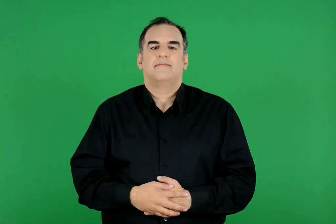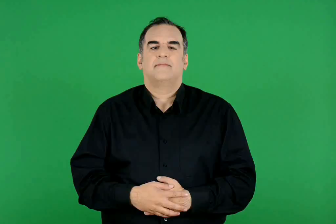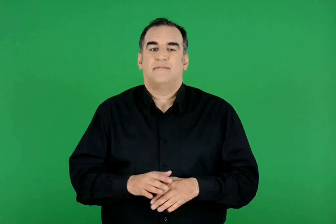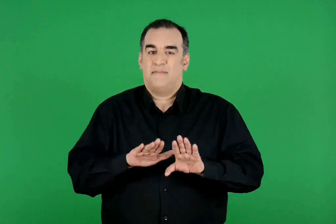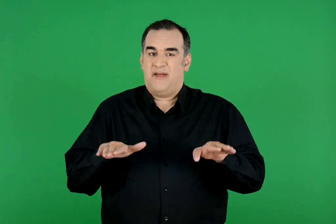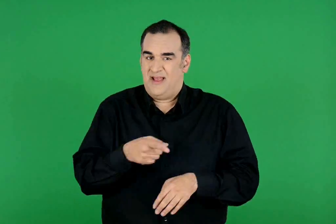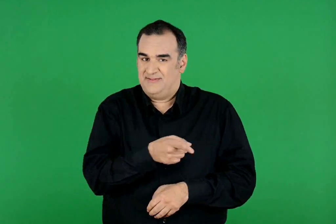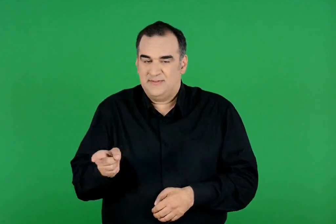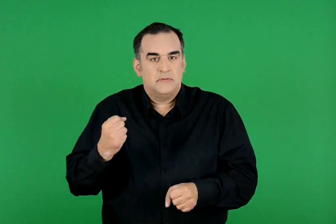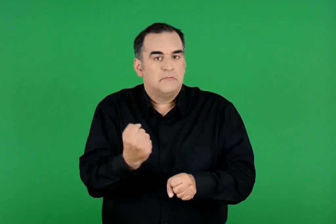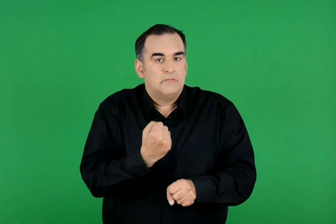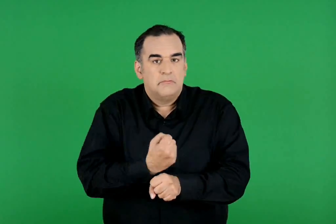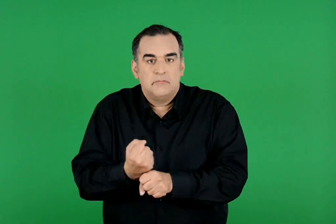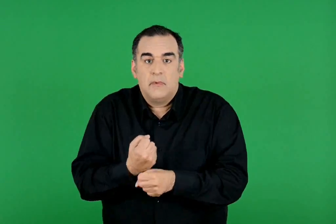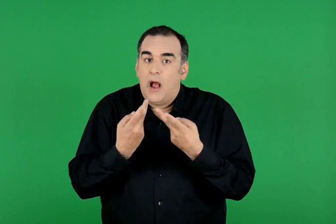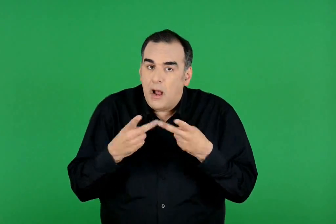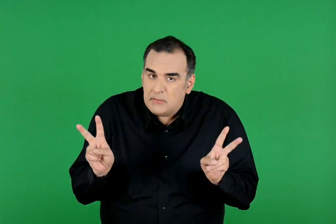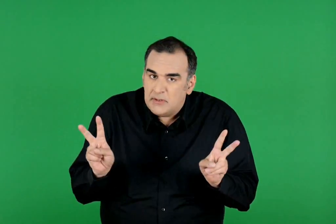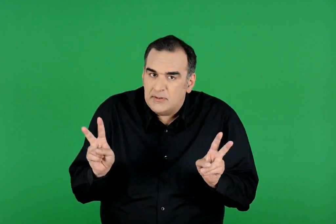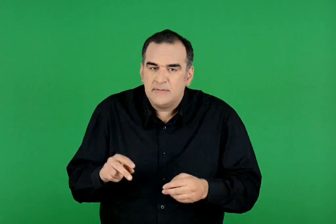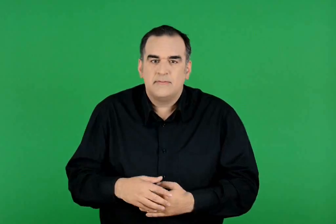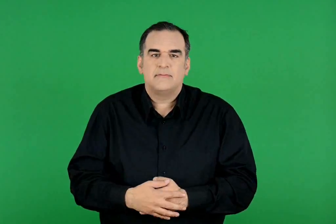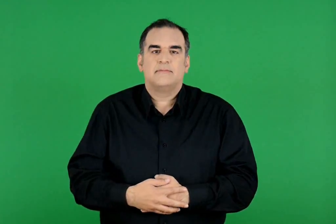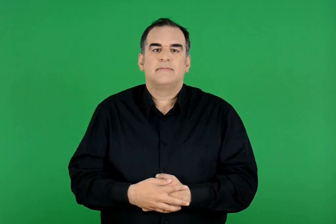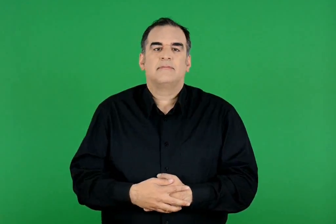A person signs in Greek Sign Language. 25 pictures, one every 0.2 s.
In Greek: επιτρέπεται να εργάζονται τα παιδιά ;
